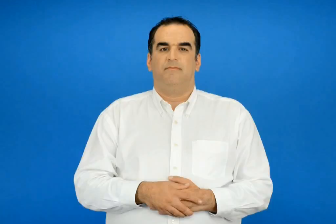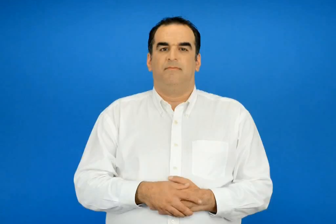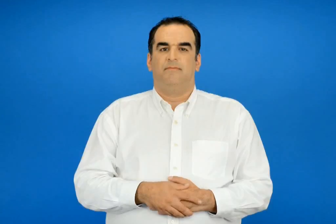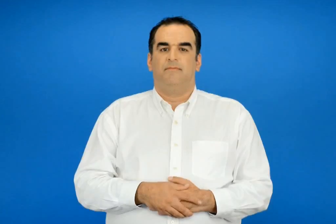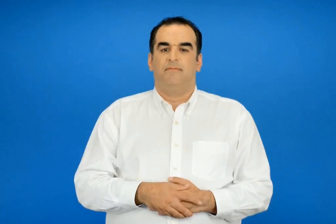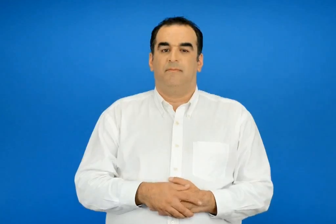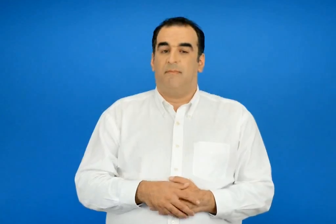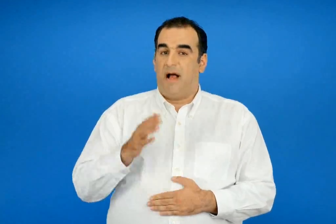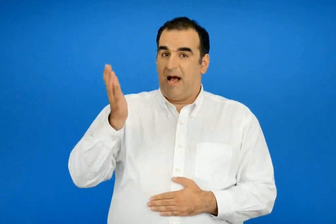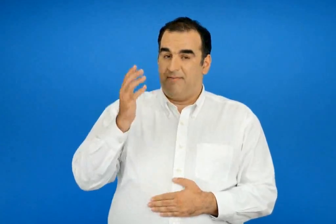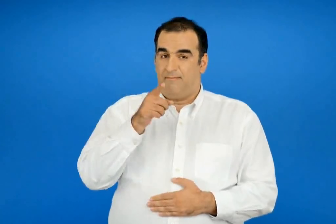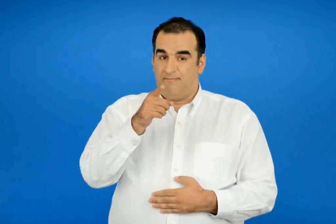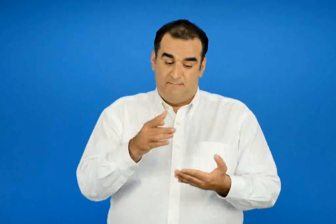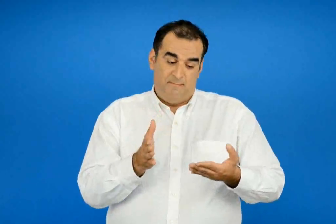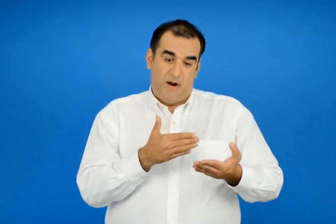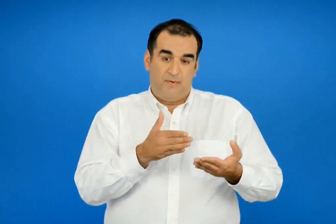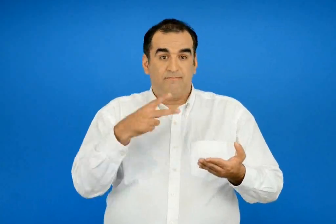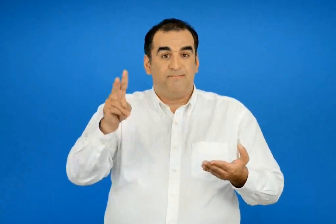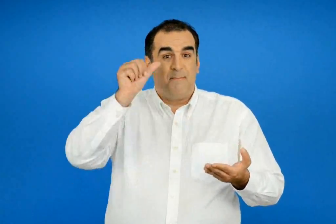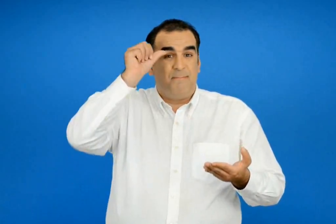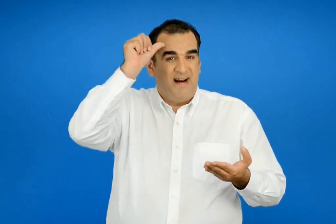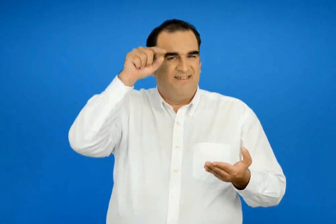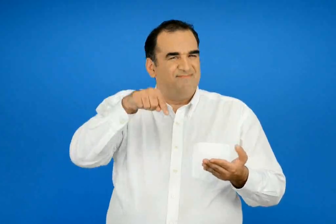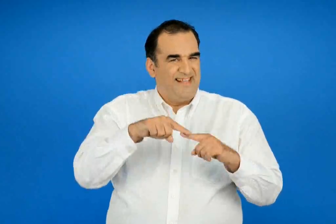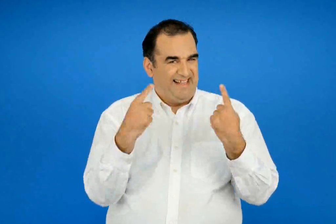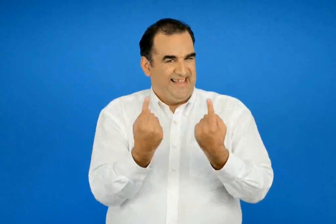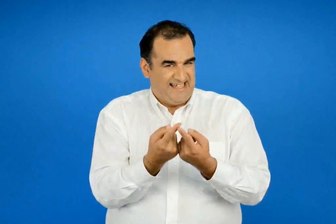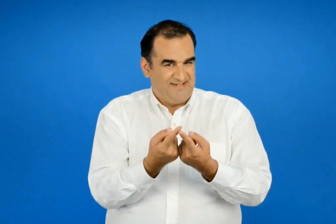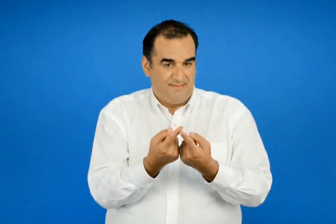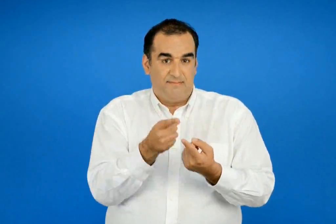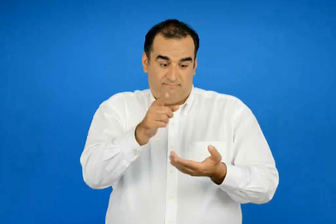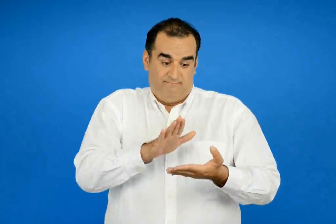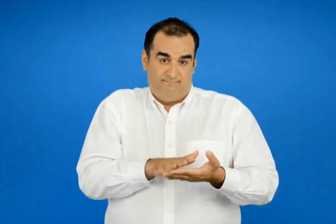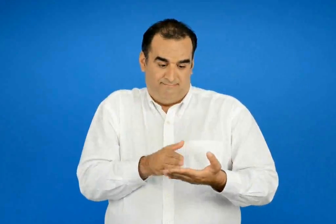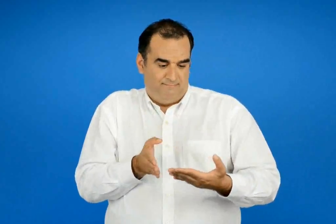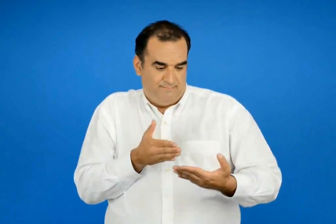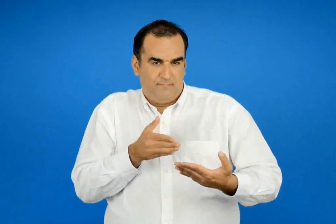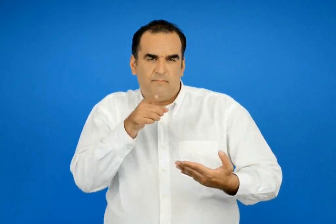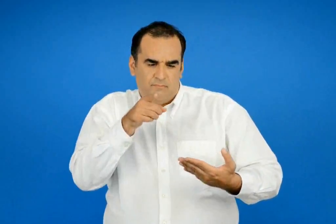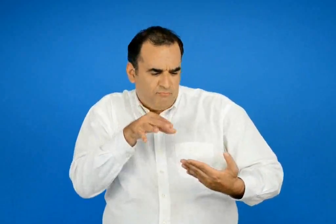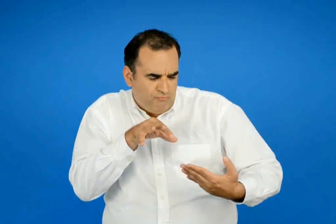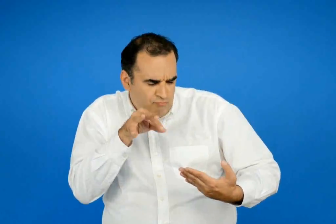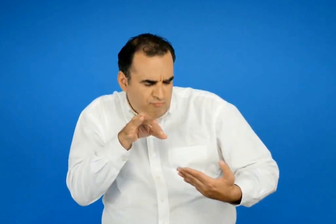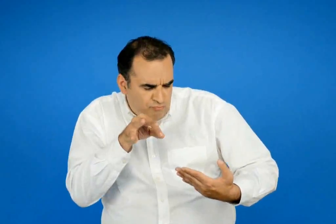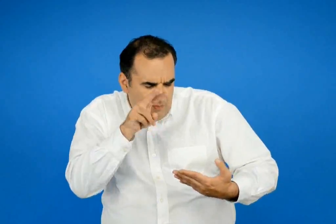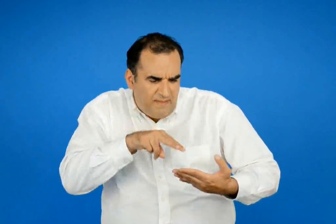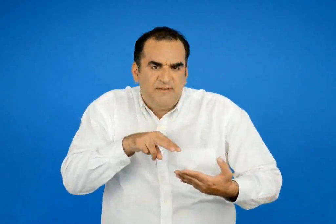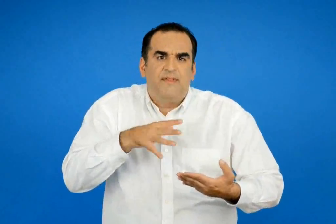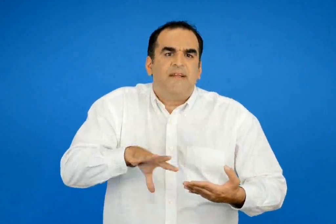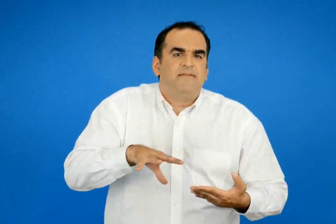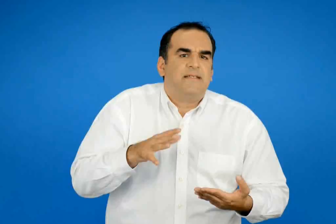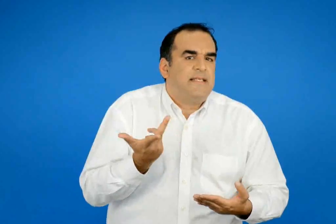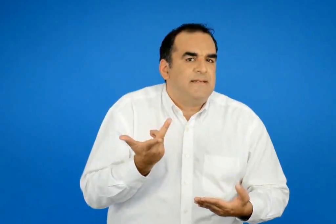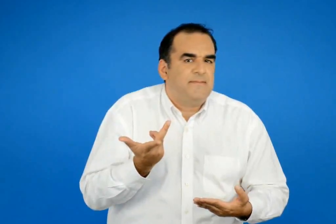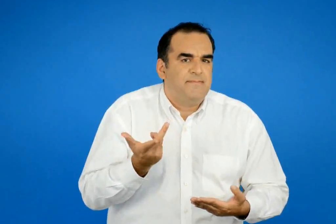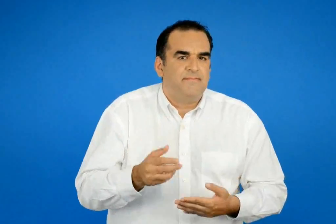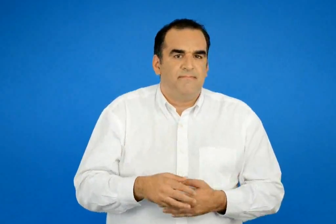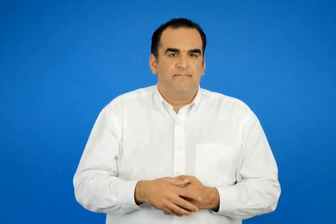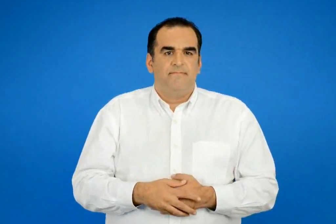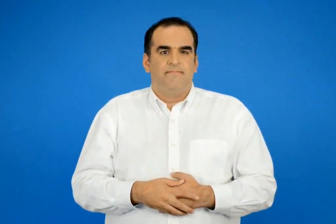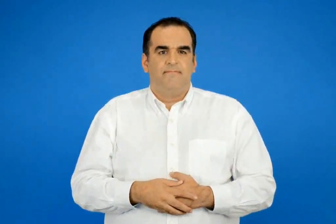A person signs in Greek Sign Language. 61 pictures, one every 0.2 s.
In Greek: αν είχες το περιοδικό της τάξης του μηνά στα χεριά σου τι θα ήθελες να διαβάσεις ;
